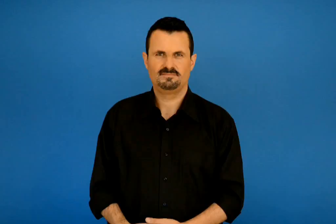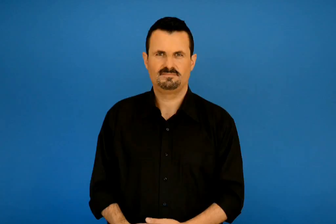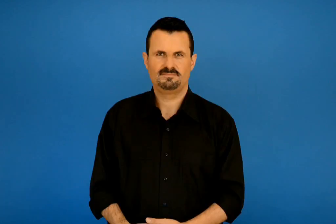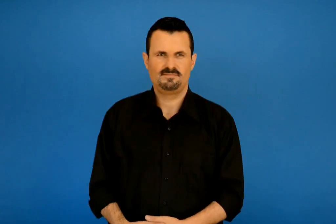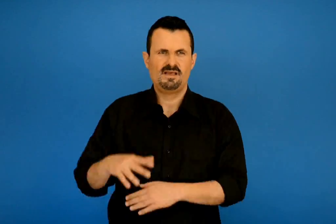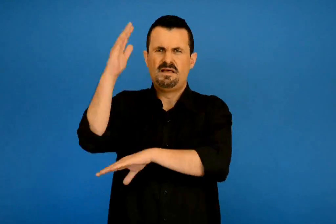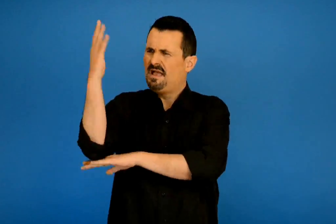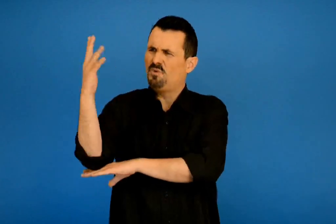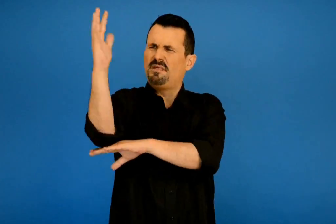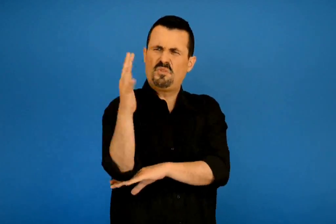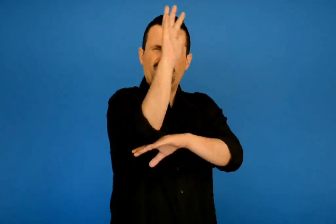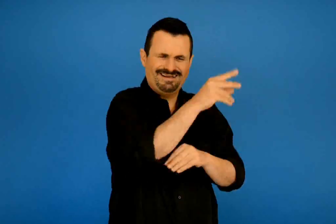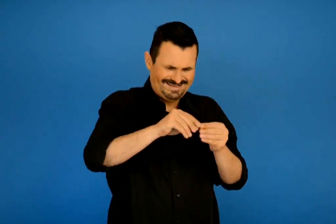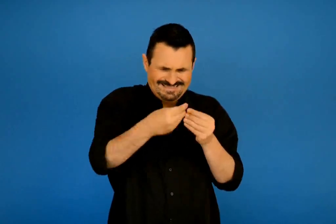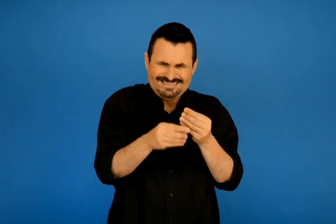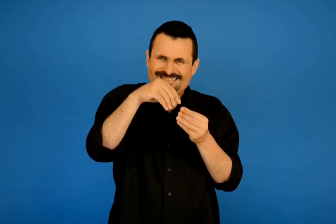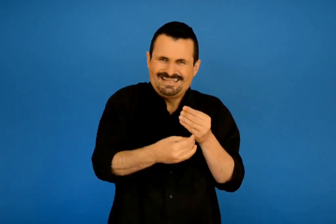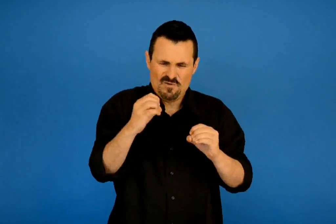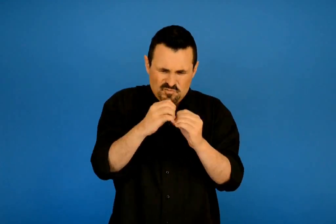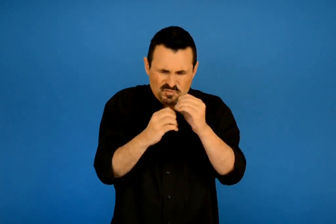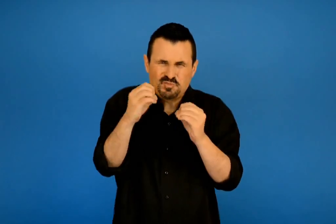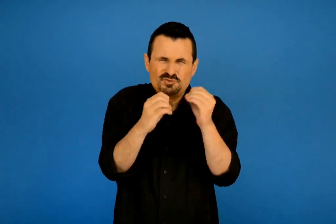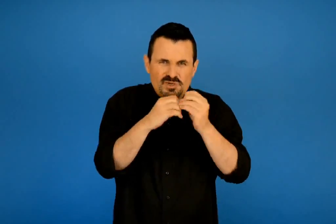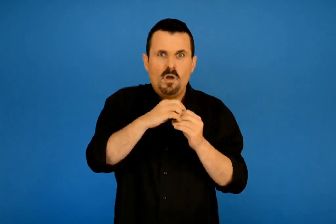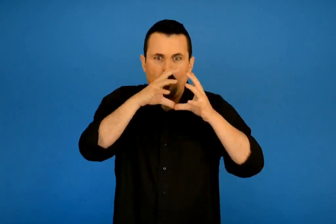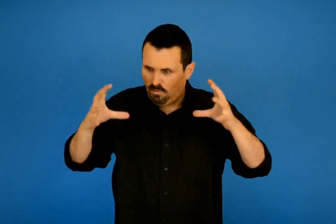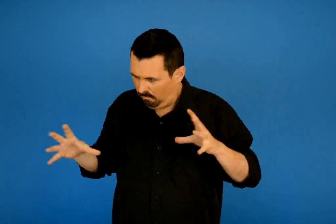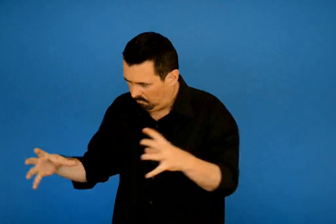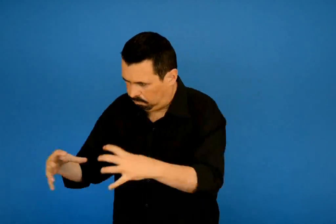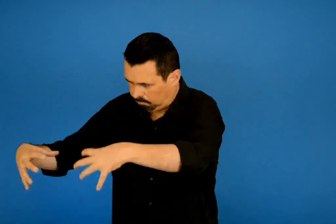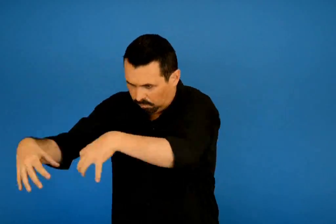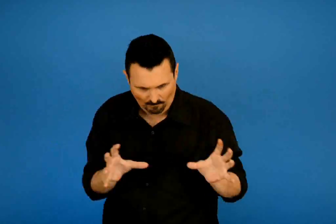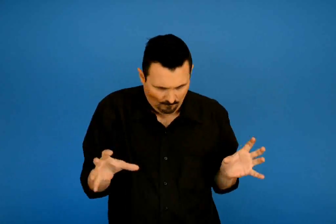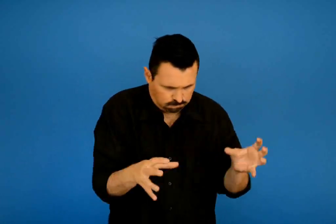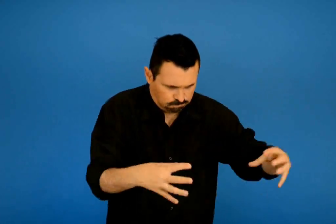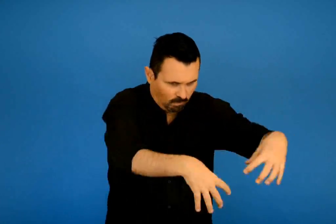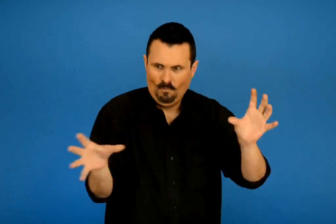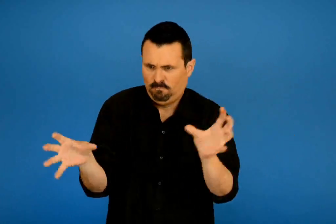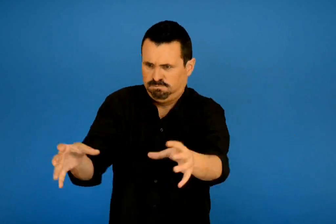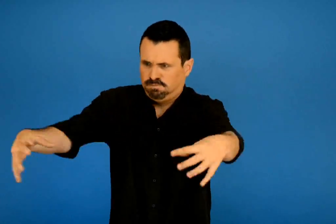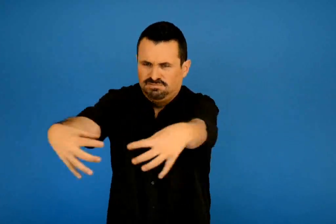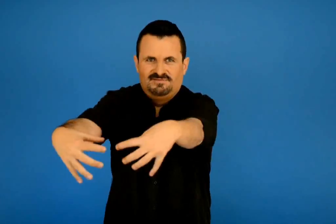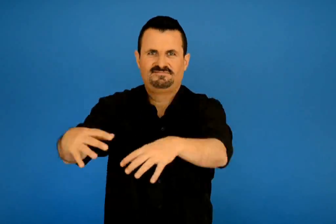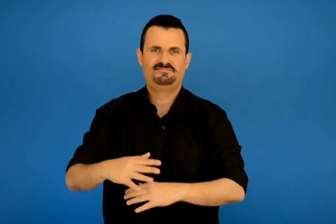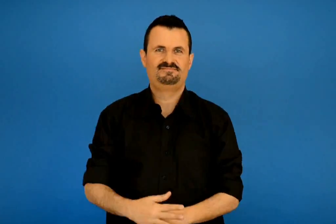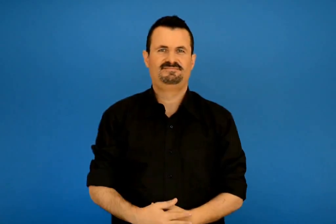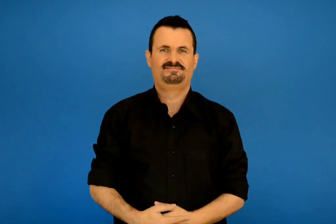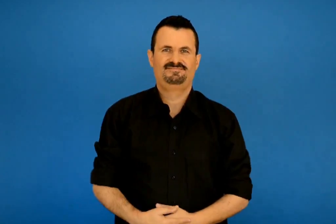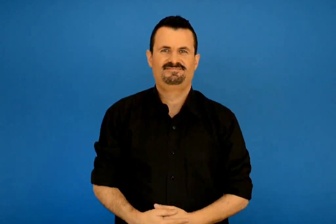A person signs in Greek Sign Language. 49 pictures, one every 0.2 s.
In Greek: ένα ένα και πολλά μαζί κάτω από συκιές και μουσμουλιές
